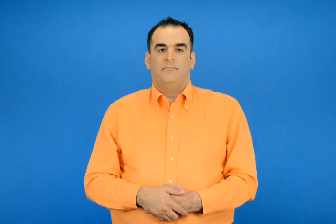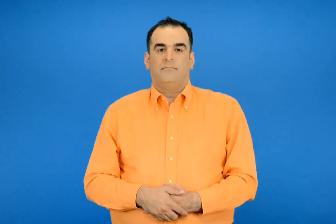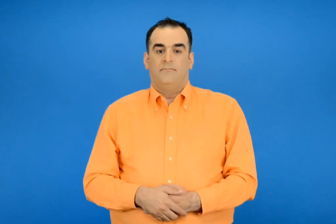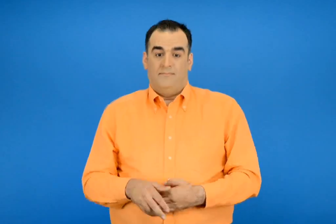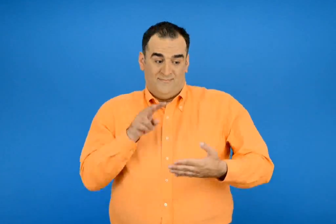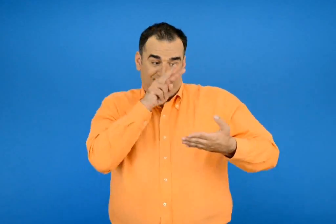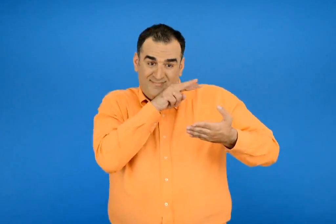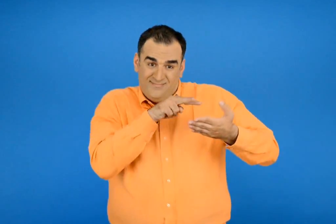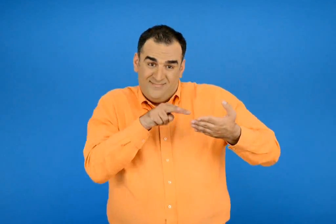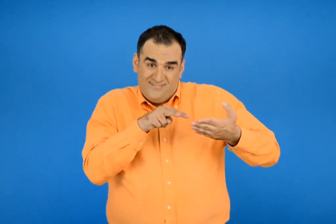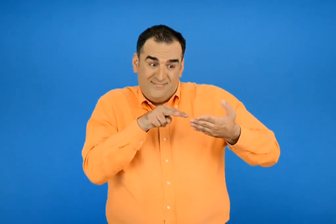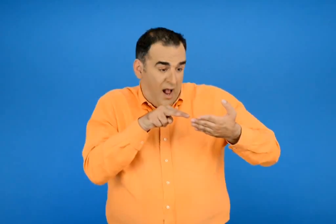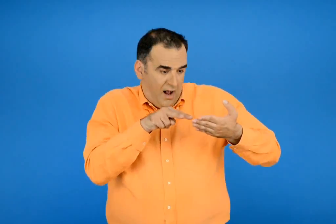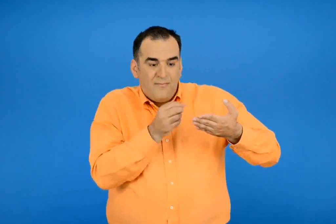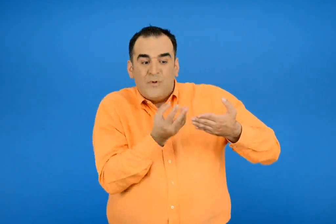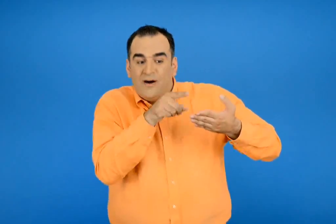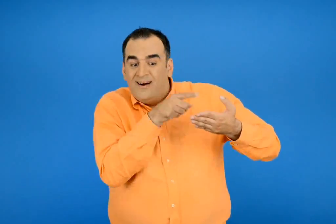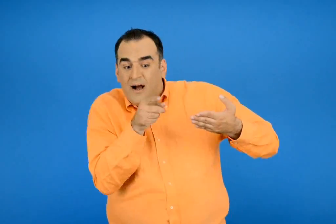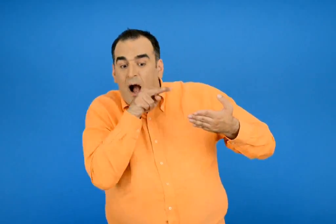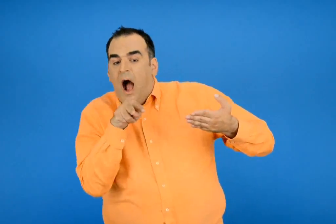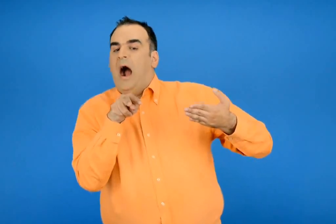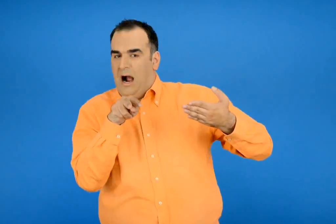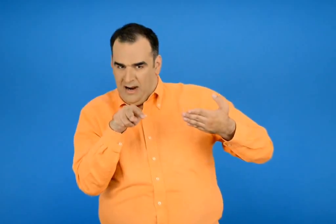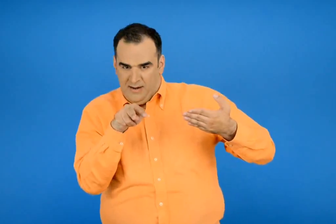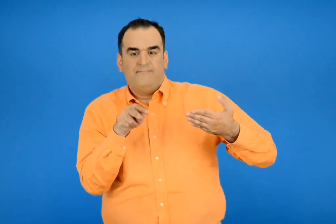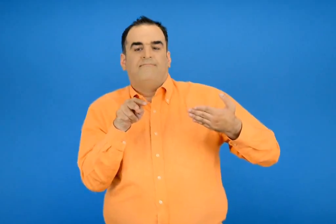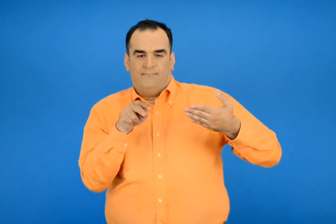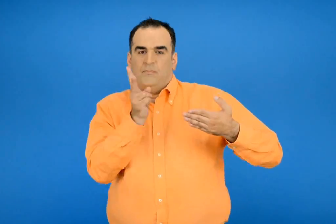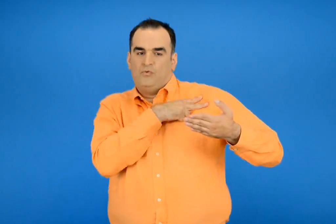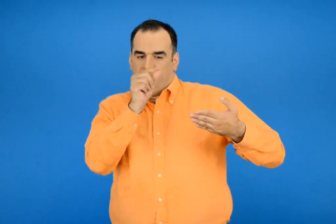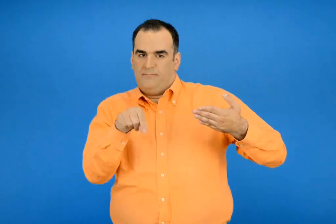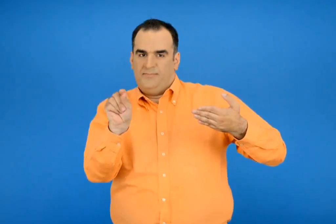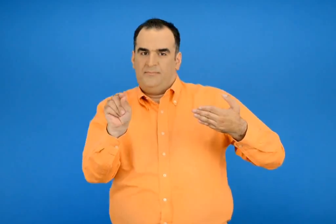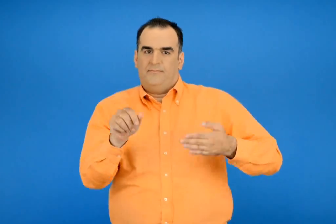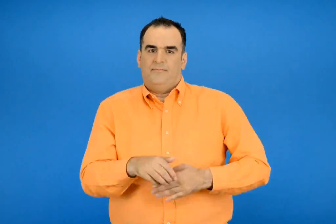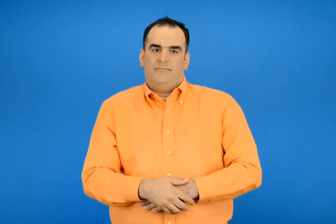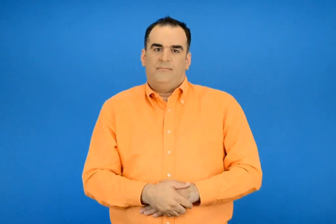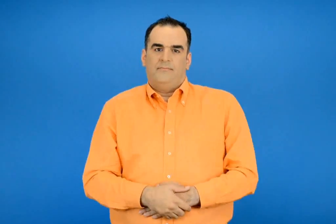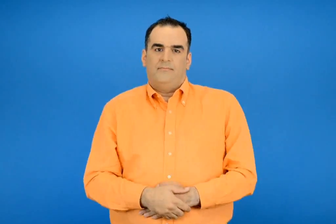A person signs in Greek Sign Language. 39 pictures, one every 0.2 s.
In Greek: παρατηρώ και βρίσκω το επόμενο βάζω √ στο σωστό
